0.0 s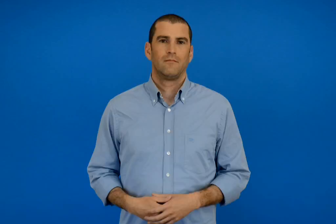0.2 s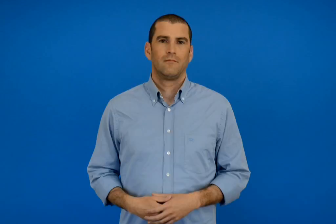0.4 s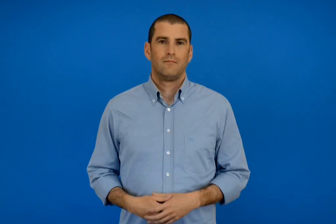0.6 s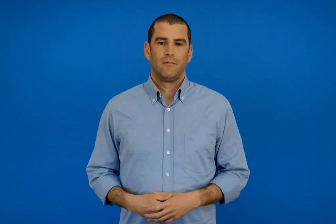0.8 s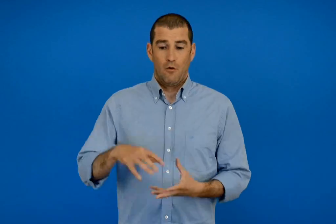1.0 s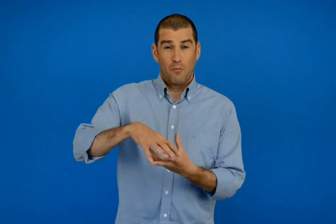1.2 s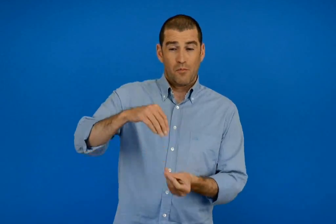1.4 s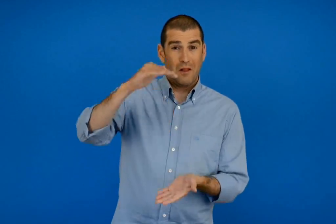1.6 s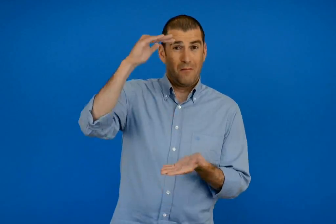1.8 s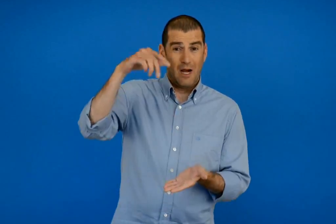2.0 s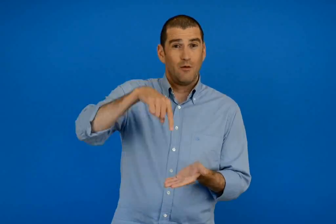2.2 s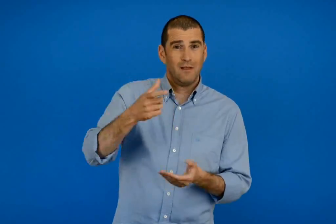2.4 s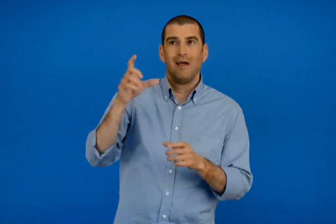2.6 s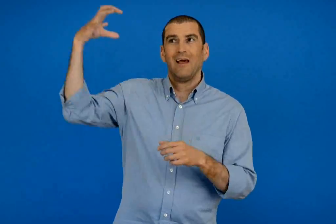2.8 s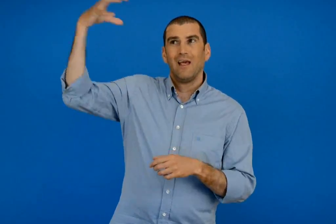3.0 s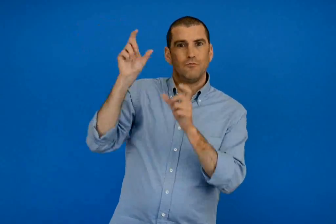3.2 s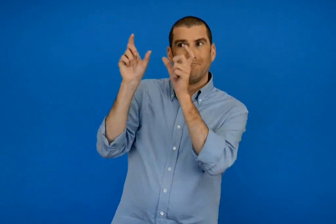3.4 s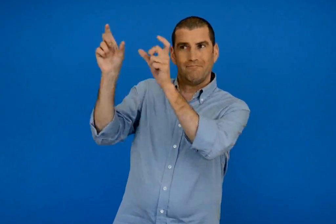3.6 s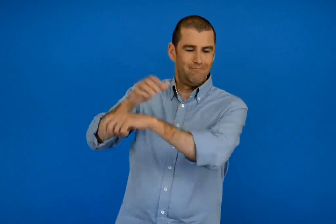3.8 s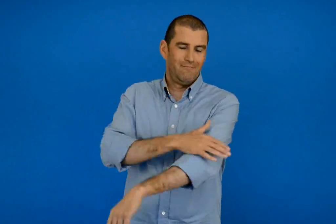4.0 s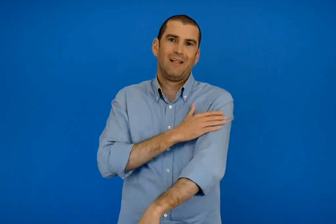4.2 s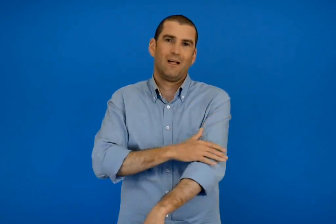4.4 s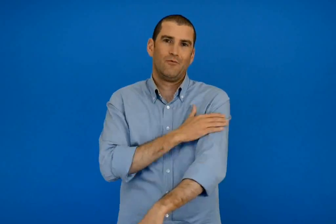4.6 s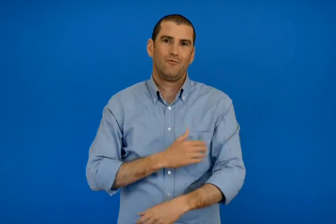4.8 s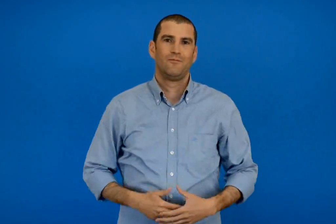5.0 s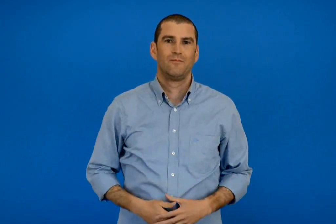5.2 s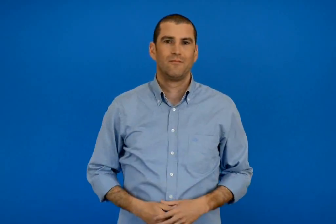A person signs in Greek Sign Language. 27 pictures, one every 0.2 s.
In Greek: το αντηλιακό σου το μπουκάλι το μεγάλο
